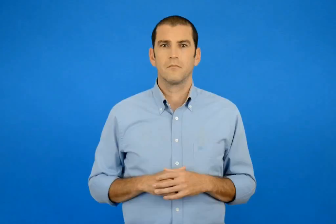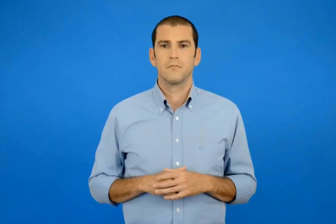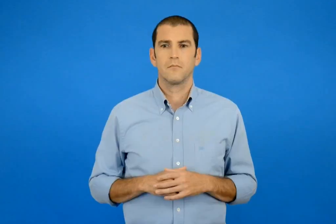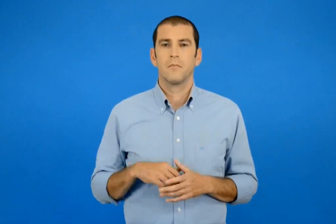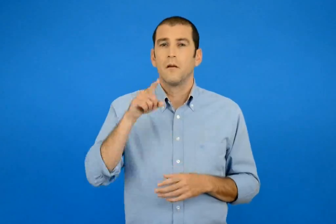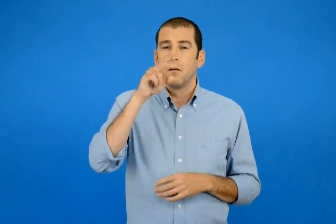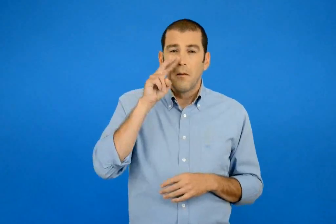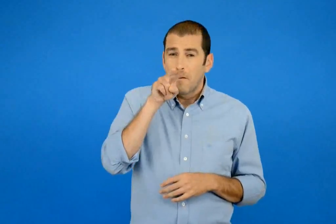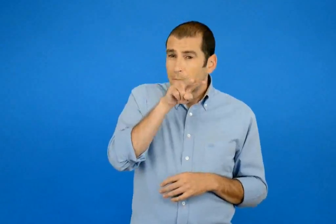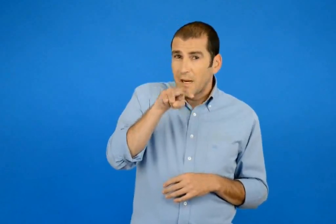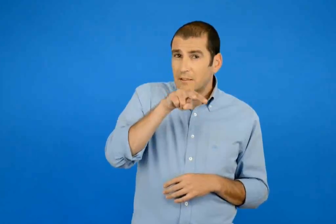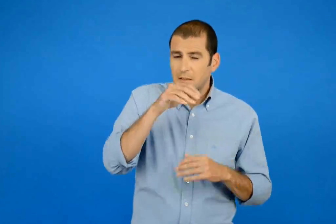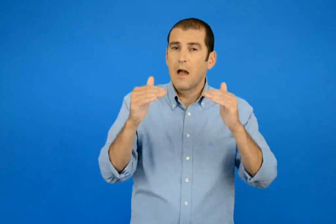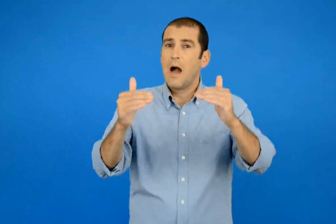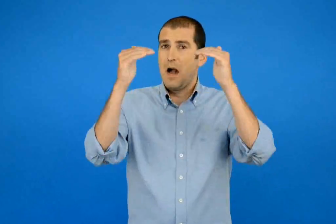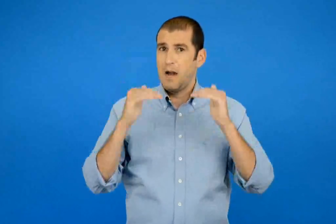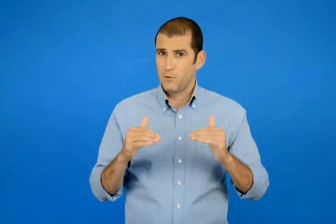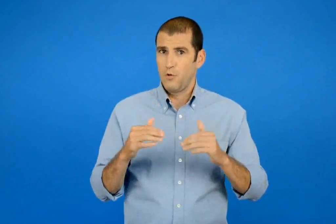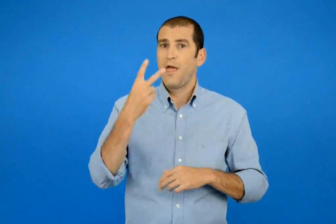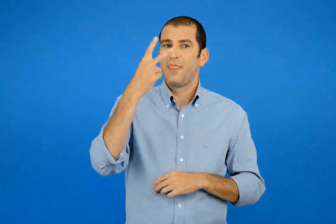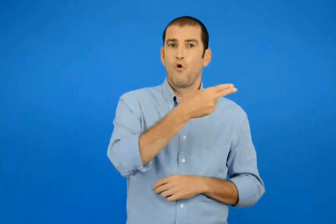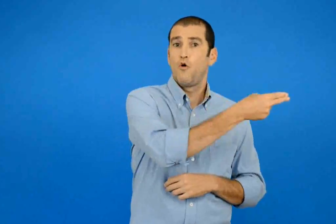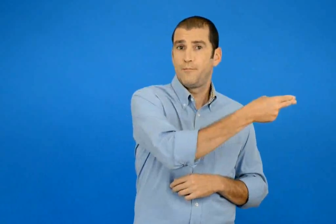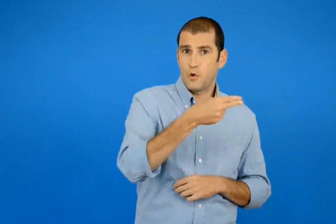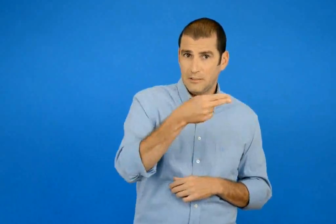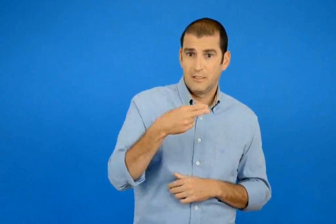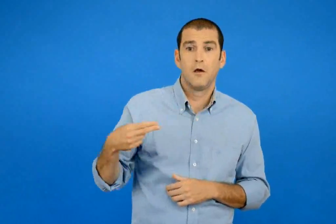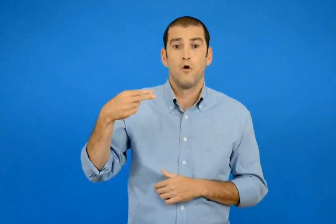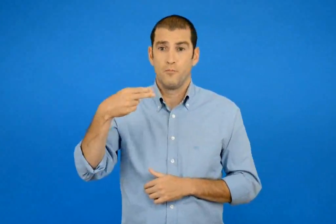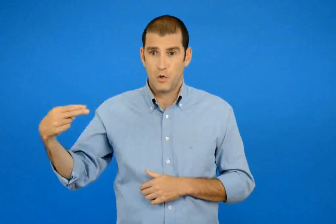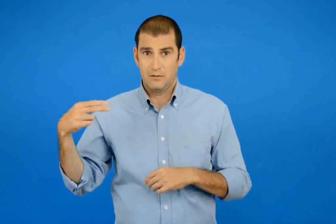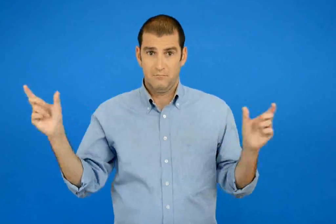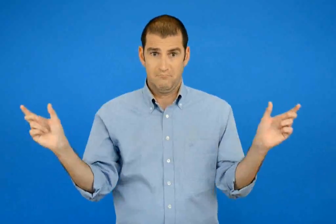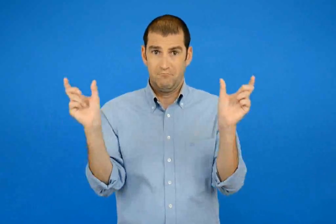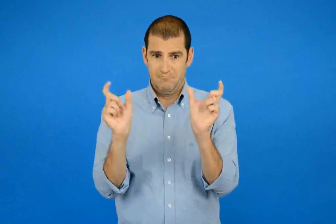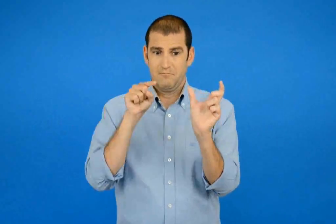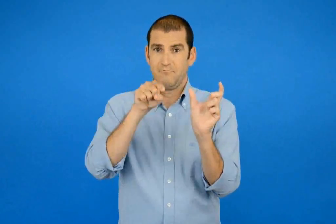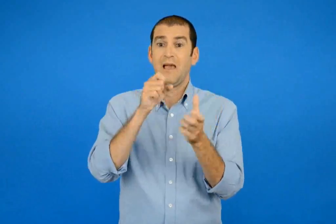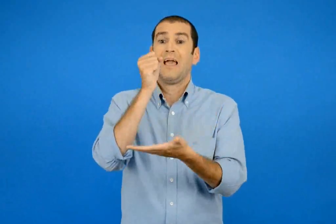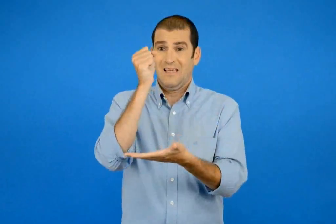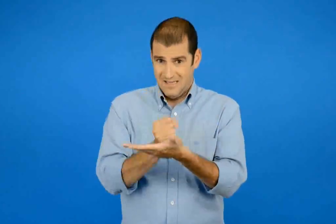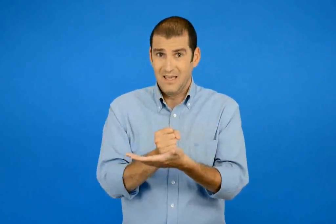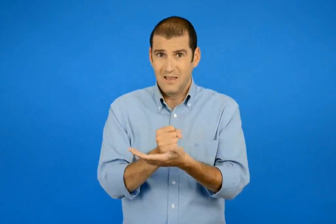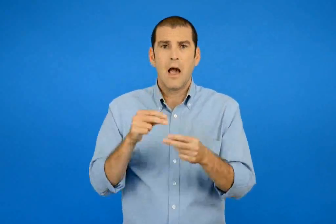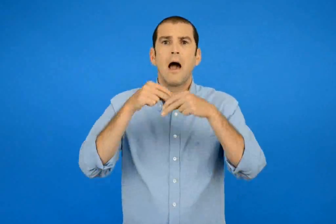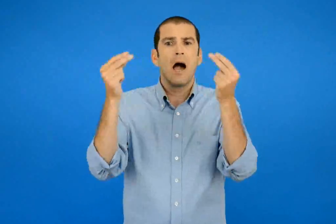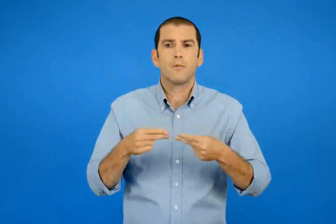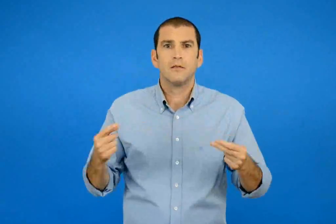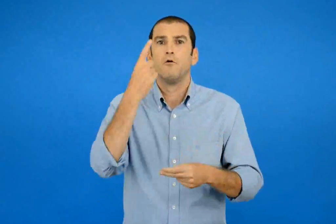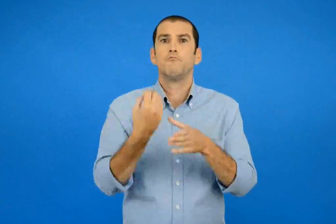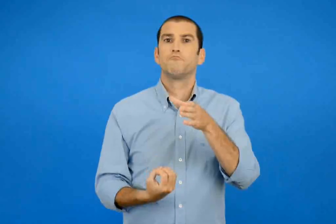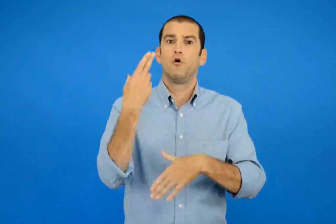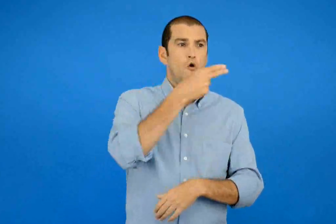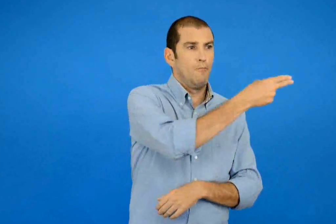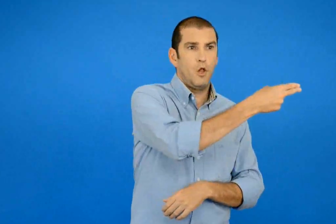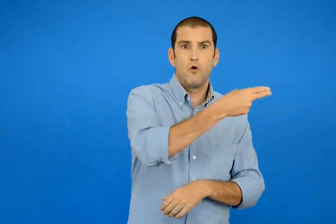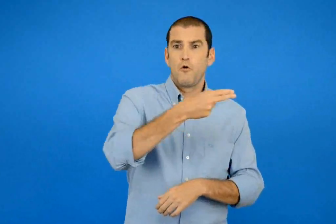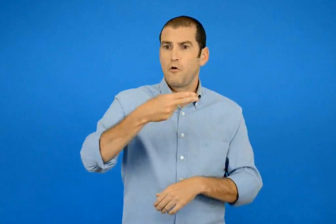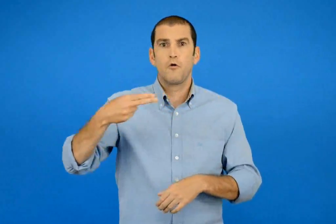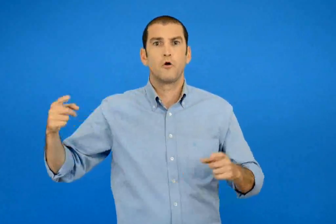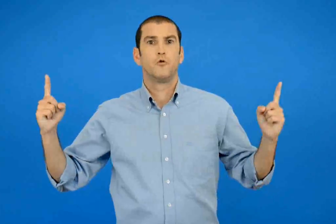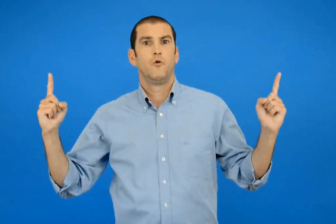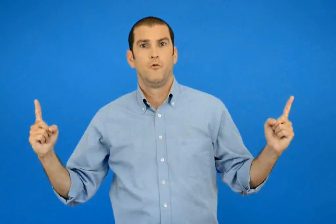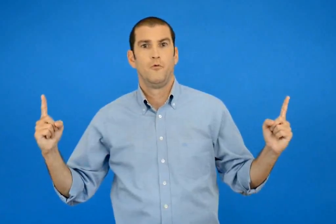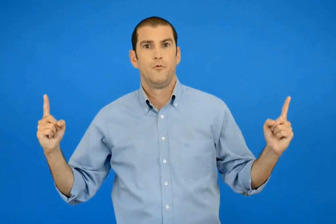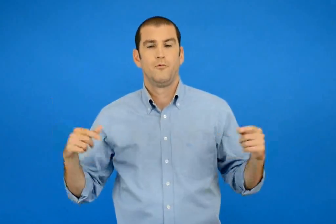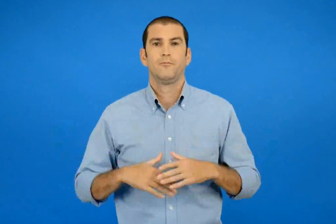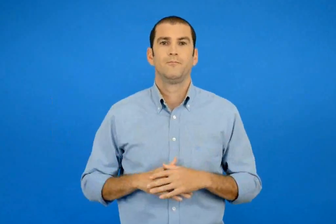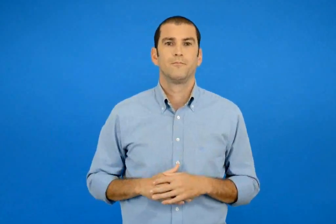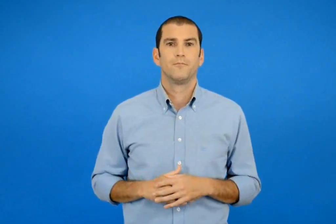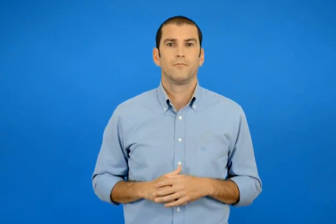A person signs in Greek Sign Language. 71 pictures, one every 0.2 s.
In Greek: παρατήρησε πως από την ένωση των δύο παρακάτω προτάσεων με το και δημιουργείται μια καινούρια μεγαλύτερη πρόταση
